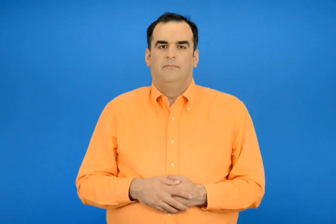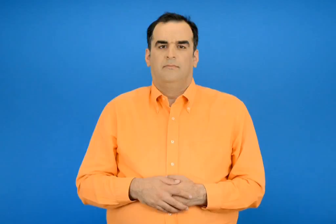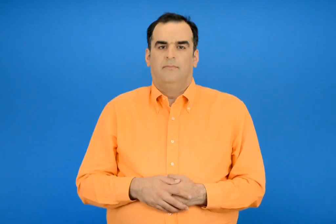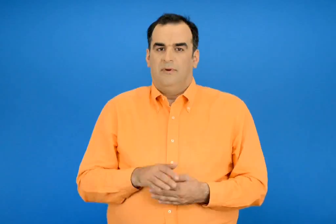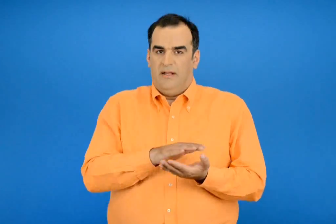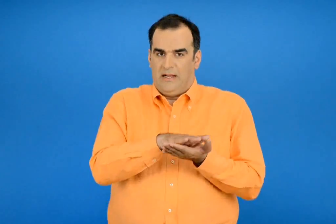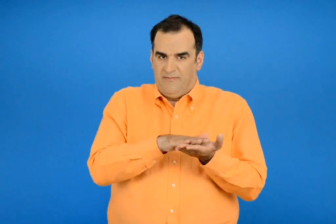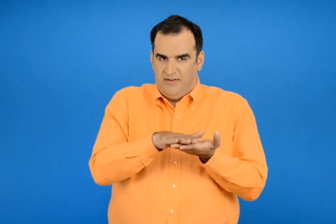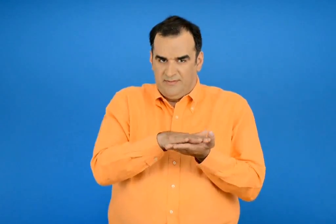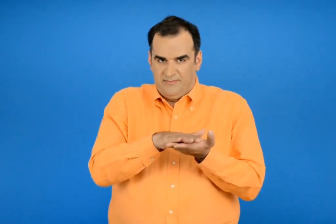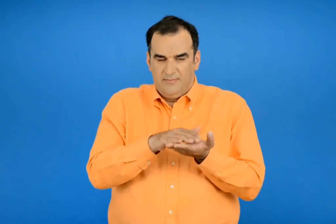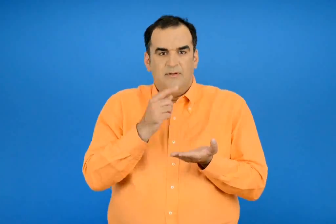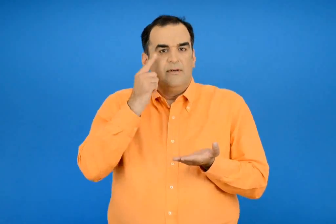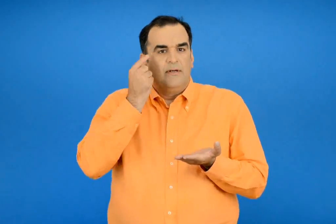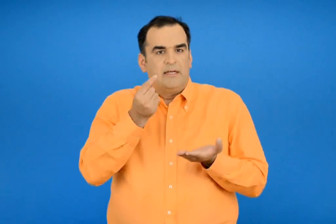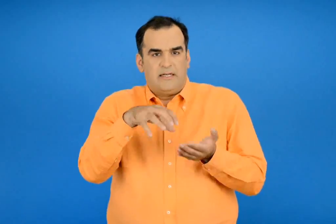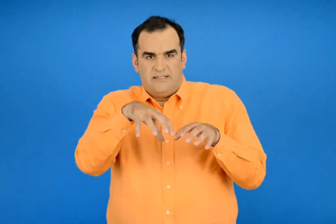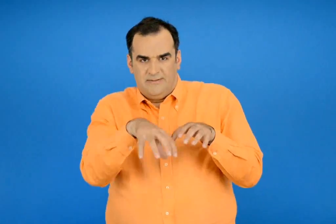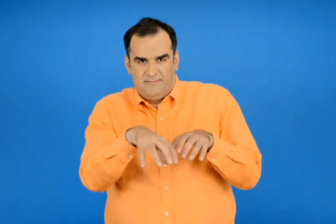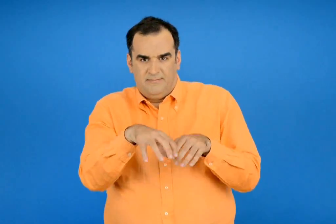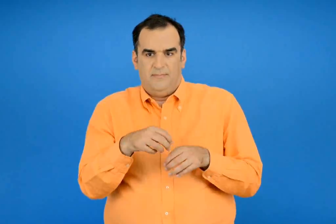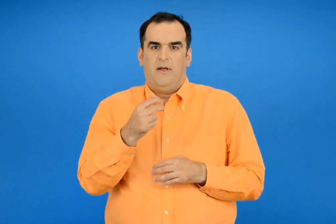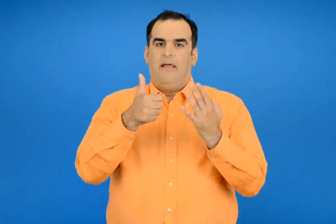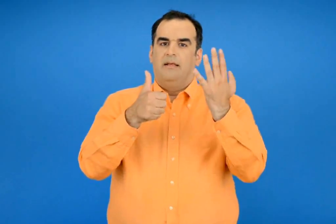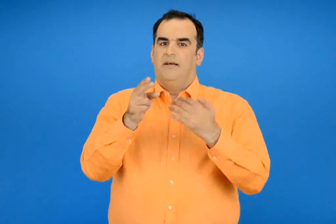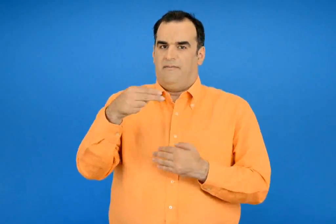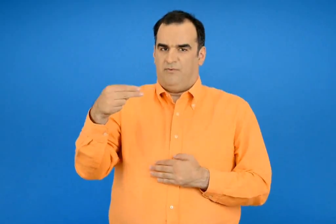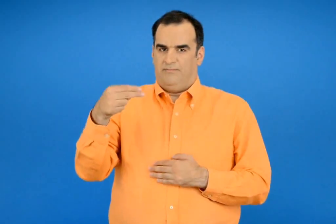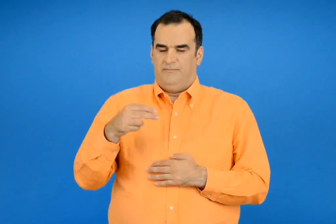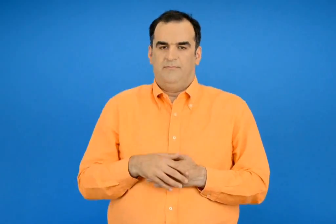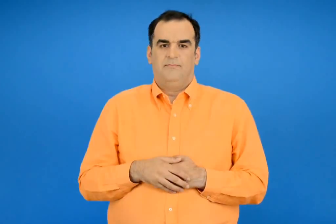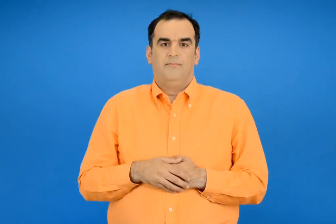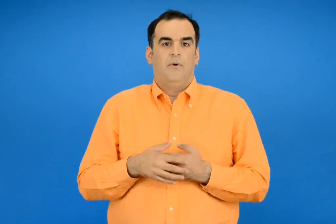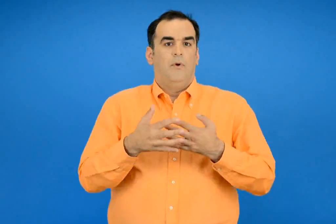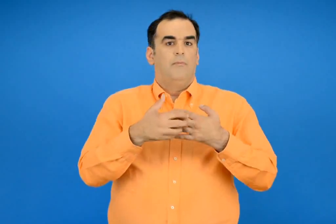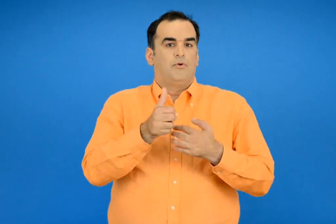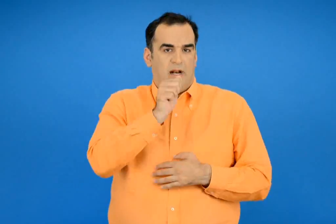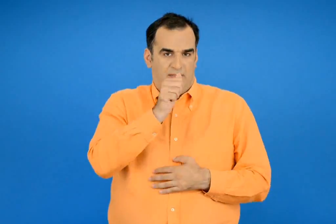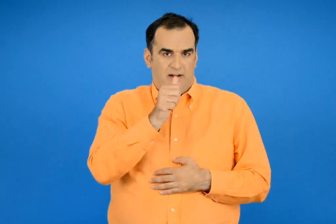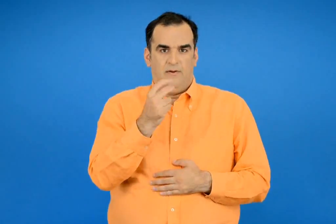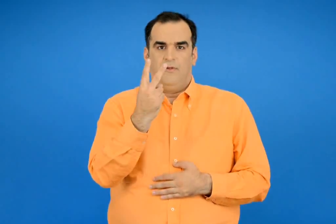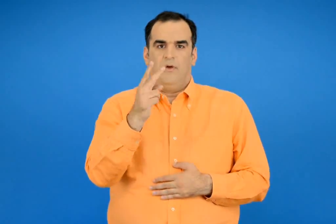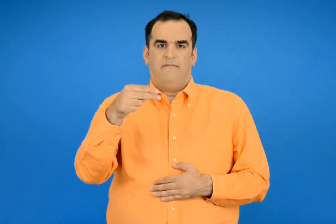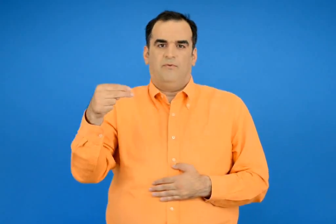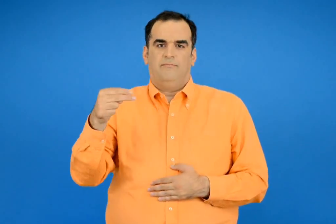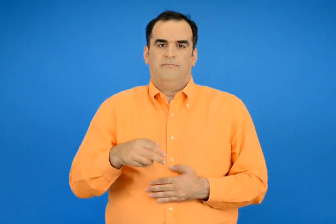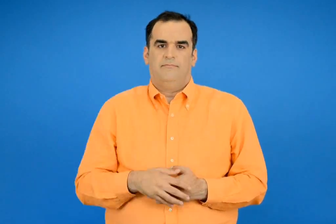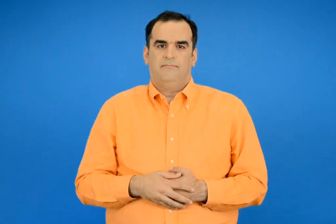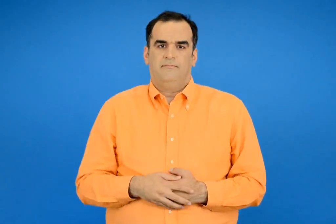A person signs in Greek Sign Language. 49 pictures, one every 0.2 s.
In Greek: κεφτεδάκια με ρύζι 6 € - πορτοκαλάδα 2 €
